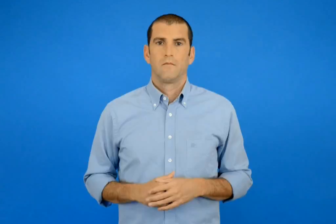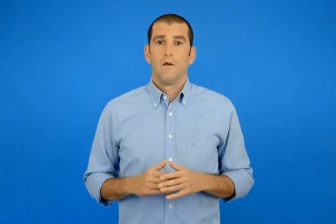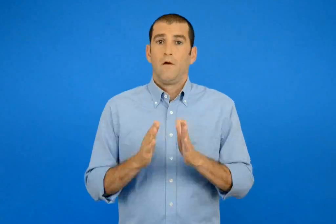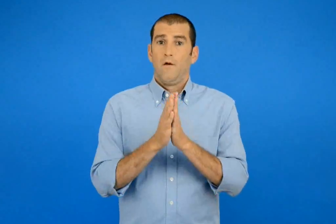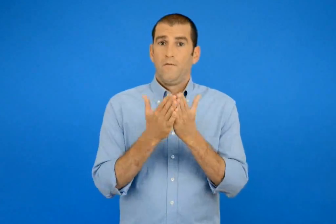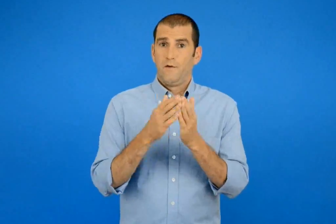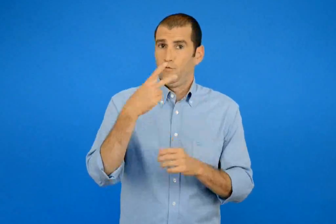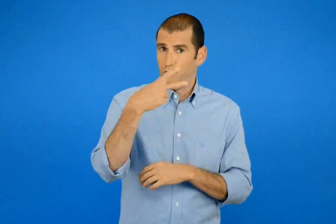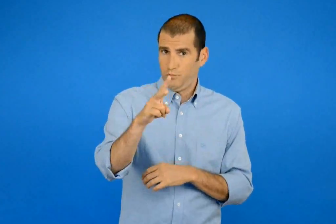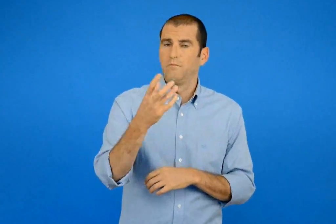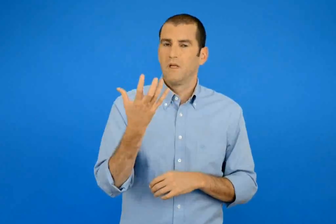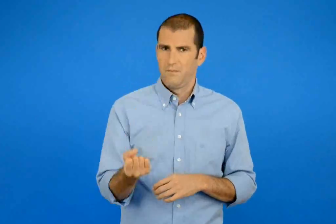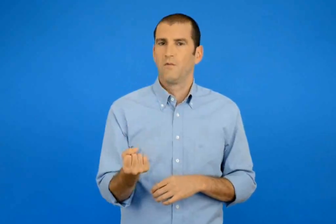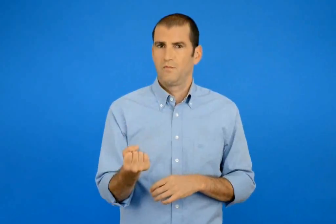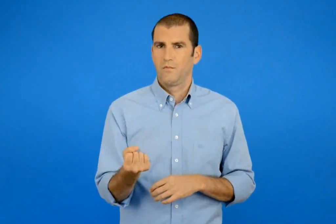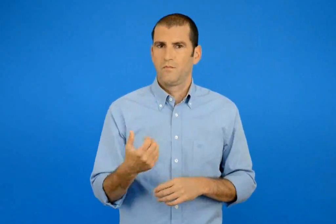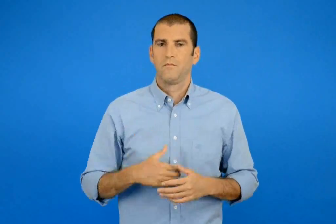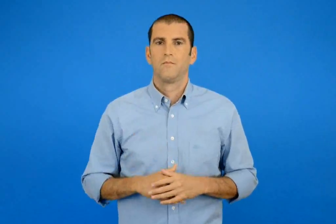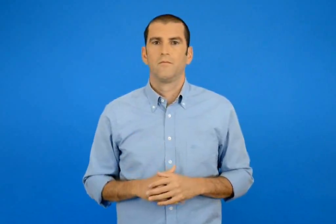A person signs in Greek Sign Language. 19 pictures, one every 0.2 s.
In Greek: στο βιβλίο σου υπάρχουν
